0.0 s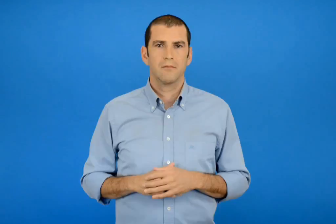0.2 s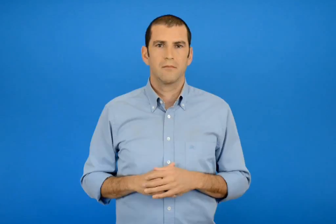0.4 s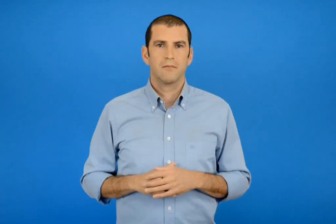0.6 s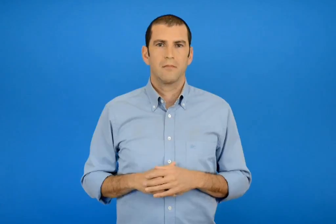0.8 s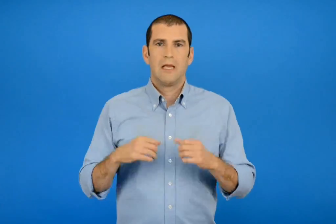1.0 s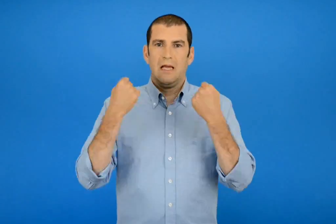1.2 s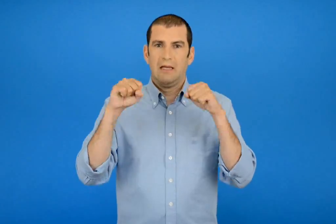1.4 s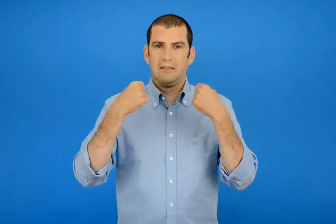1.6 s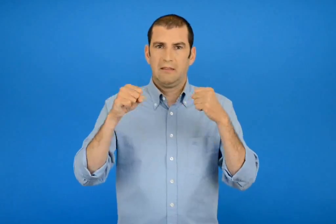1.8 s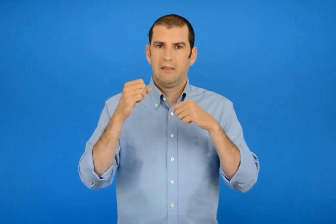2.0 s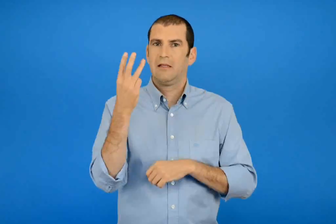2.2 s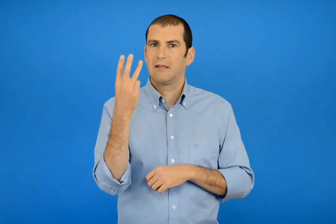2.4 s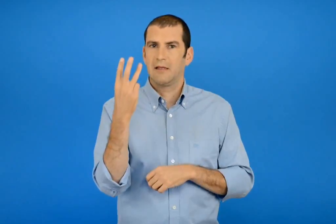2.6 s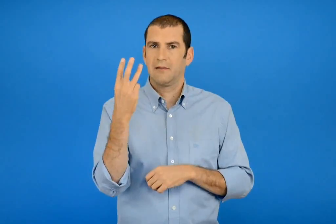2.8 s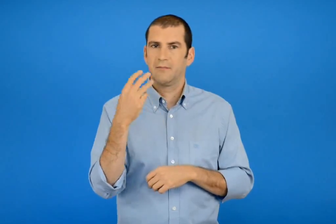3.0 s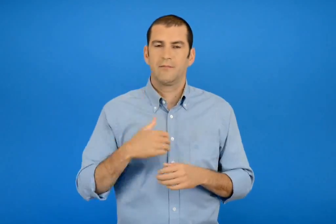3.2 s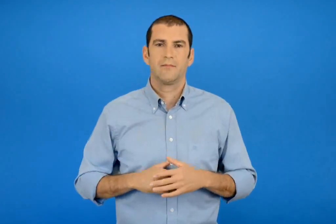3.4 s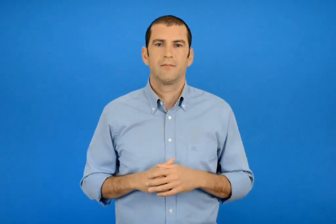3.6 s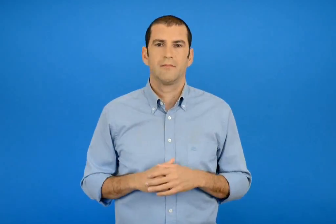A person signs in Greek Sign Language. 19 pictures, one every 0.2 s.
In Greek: άσκηση 3
